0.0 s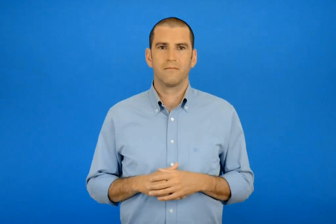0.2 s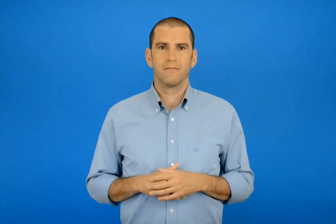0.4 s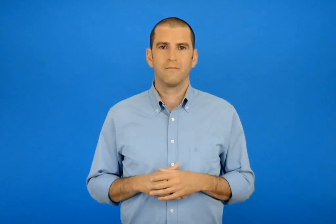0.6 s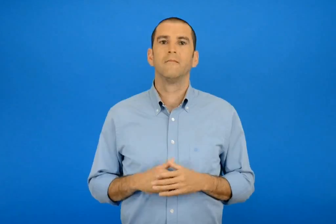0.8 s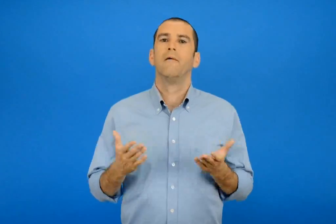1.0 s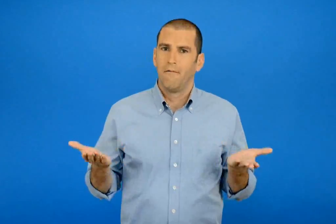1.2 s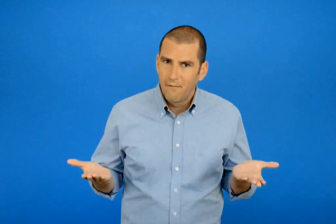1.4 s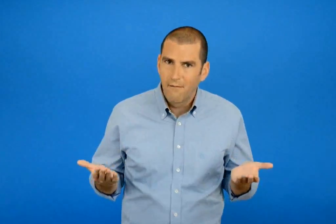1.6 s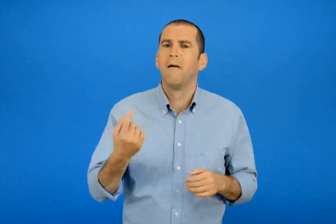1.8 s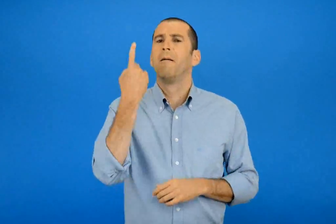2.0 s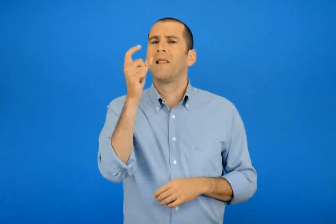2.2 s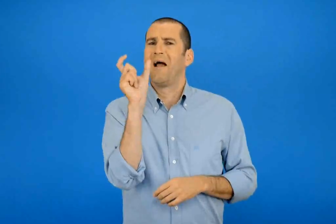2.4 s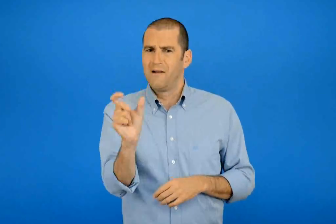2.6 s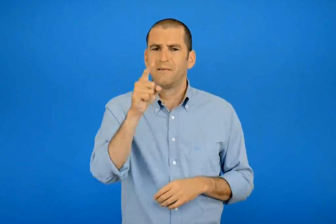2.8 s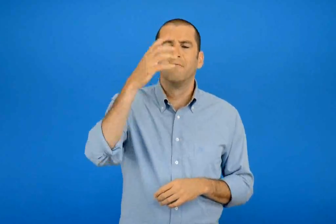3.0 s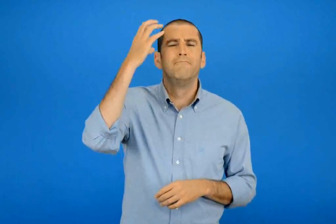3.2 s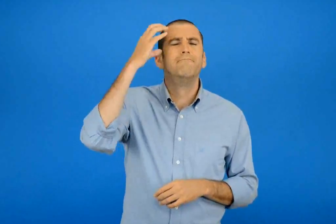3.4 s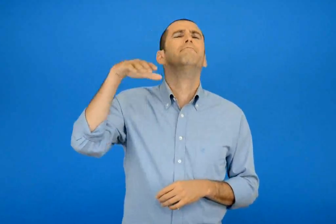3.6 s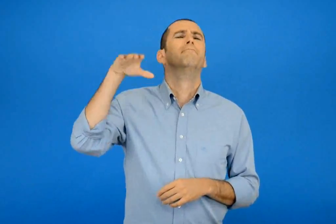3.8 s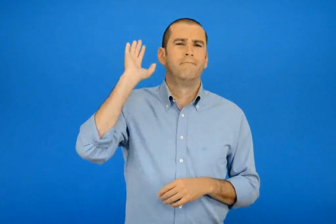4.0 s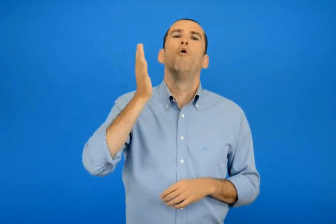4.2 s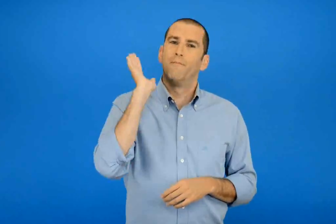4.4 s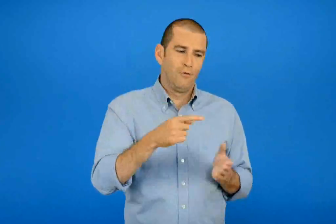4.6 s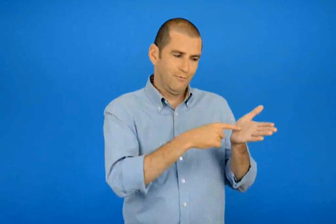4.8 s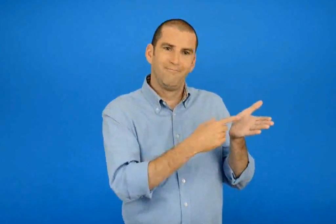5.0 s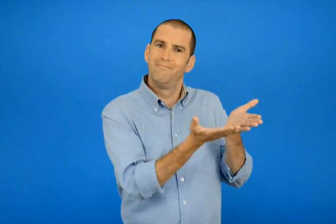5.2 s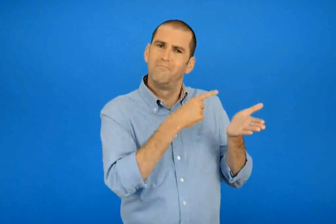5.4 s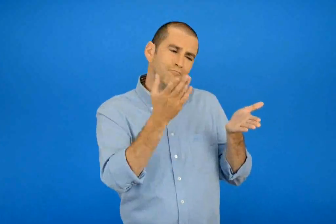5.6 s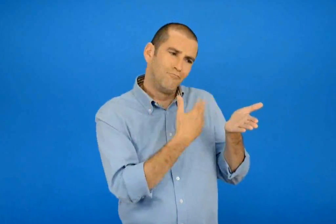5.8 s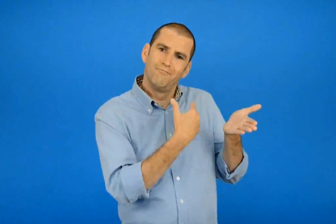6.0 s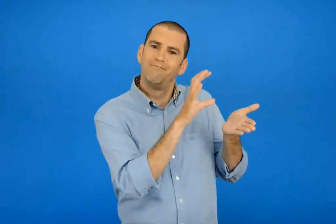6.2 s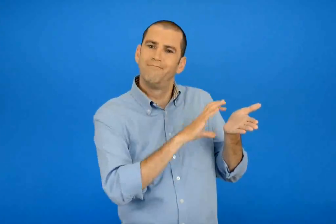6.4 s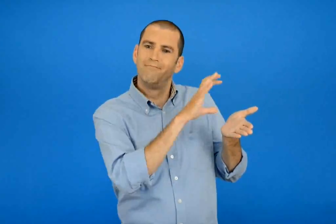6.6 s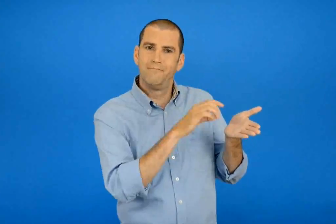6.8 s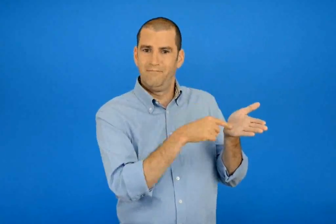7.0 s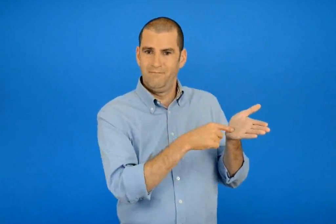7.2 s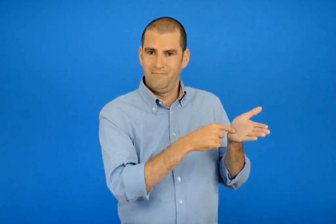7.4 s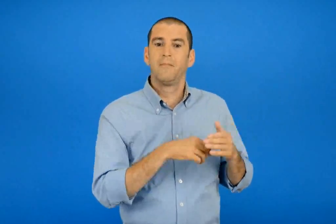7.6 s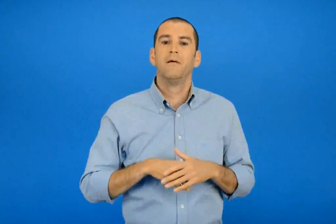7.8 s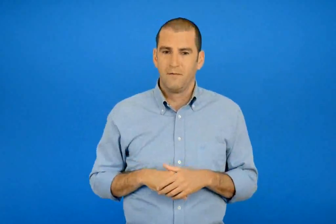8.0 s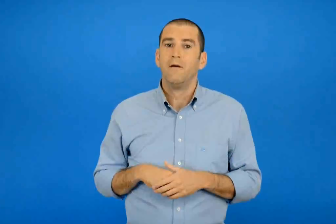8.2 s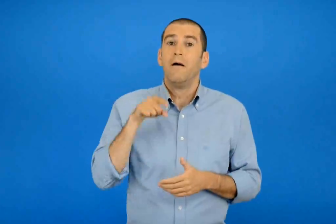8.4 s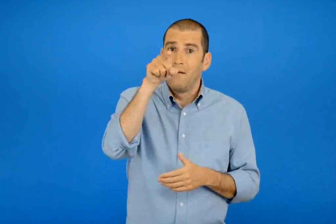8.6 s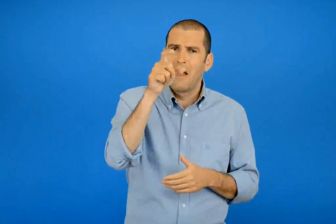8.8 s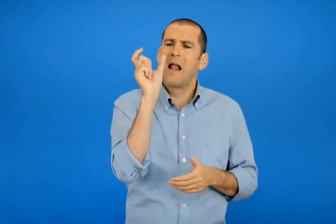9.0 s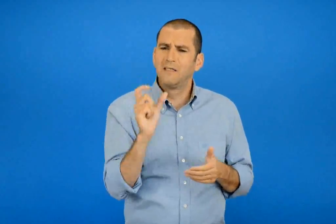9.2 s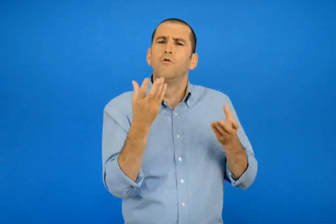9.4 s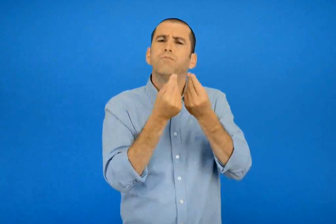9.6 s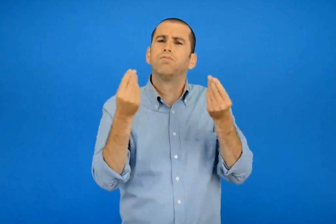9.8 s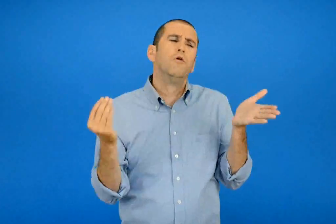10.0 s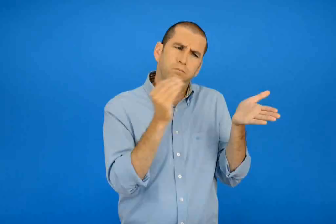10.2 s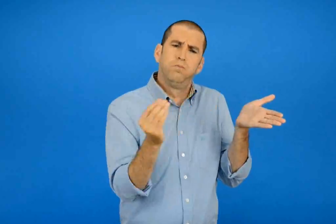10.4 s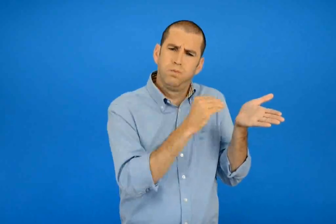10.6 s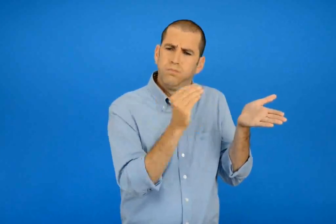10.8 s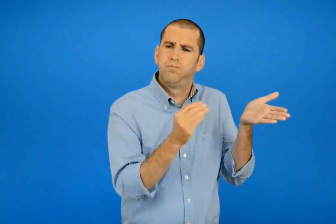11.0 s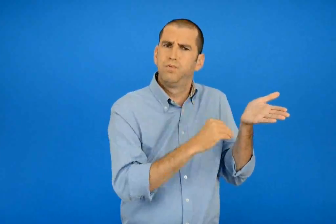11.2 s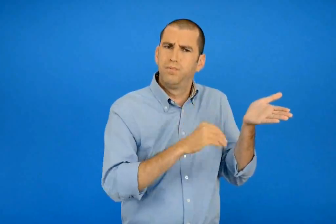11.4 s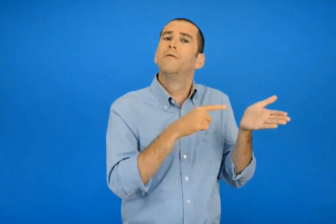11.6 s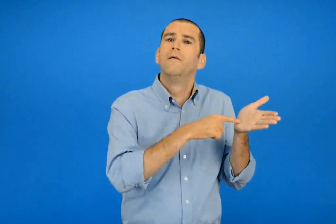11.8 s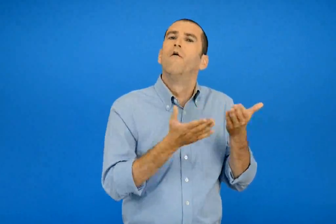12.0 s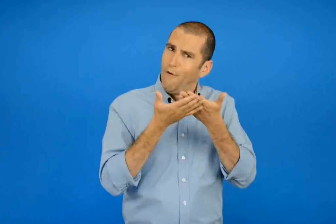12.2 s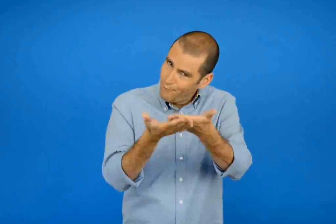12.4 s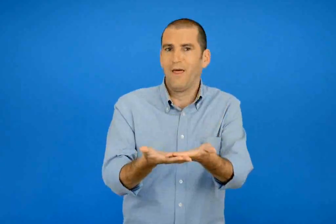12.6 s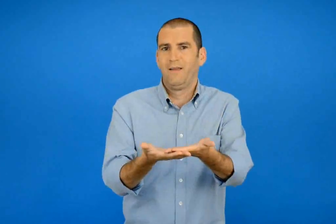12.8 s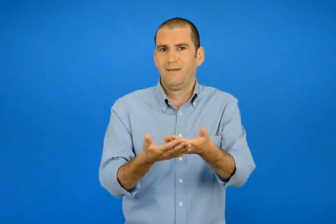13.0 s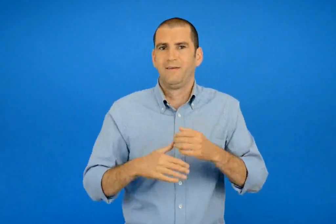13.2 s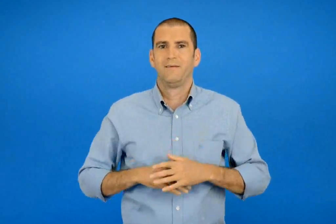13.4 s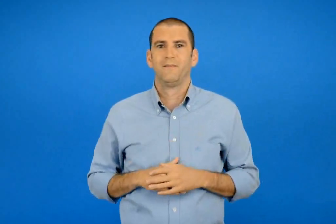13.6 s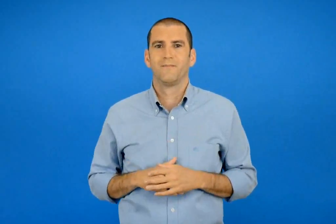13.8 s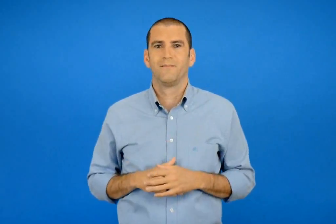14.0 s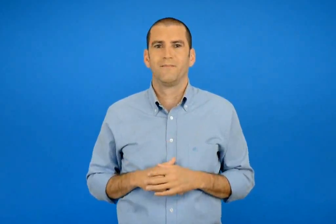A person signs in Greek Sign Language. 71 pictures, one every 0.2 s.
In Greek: έτσι όταν δε θυμάσαι μια λέξη θα μπορείς να ψάχνεις και σε αυτό το λεξικό για αυτό είναι καλό να βάλεις στο λεξικό σου όσες πιο πολλές λέξεις μπορείς
